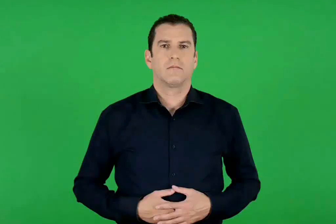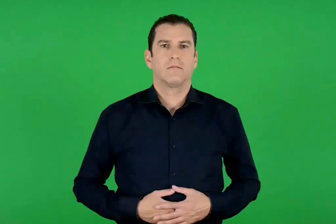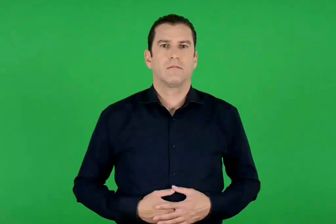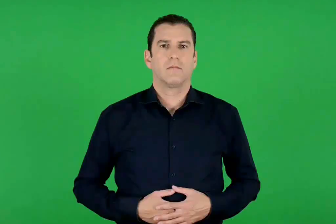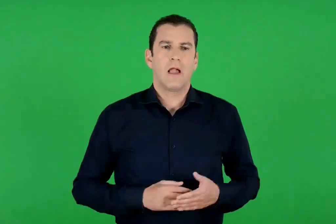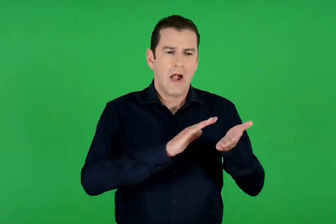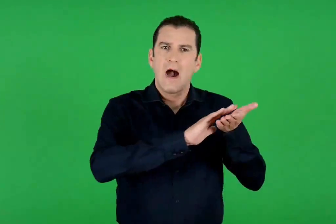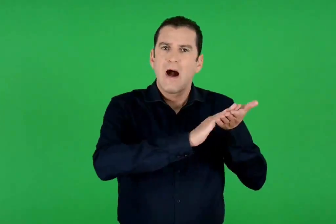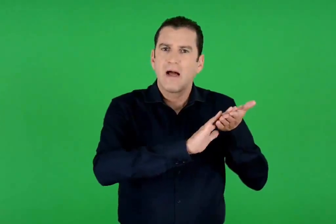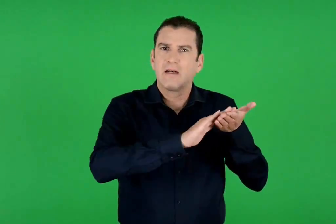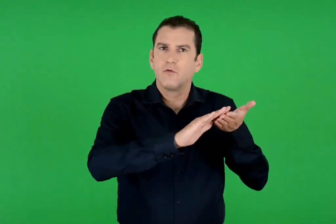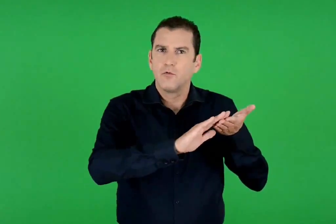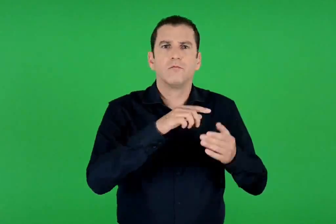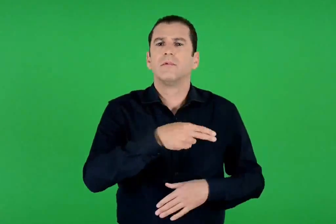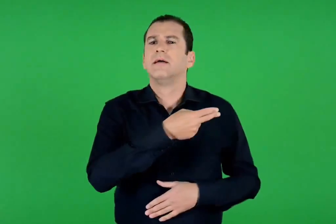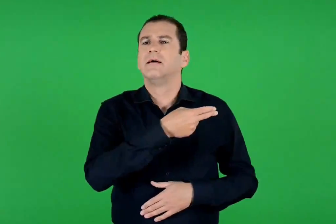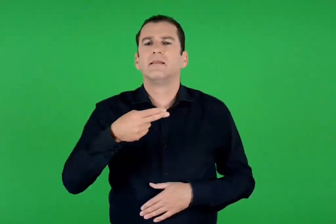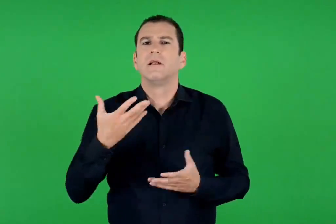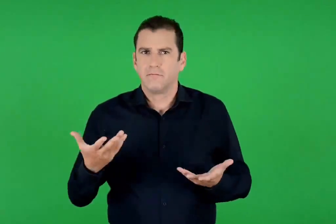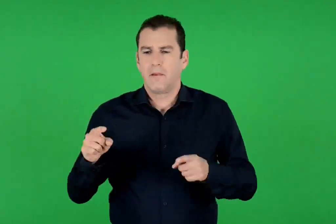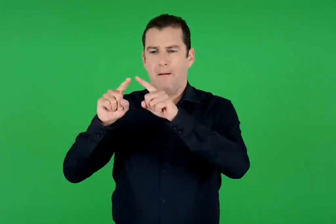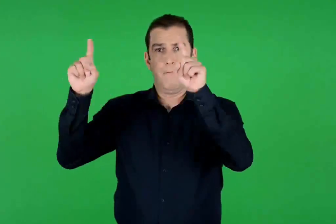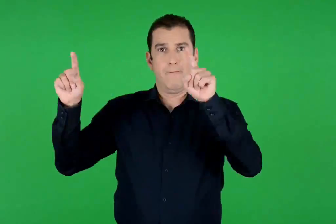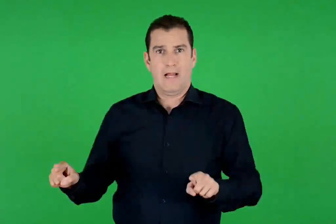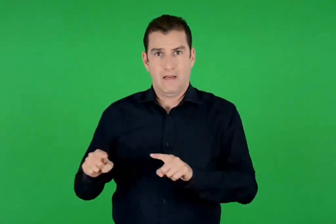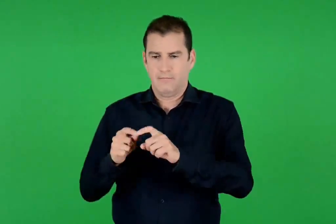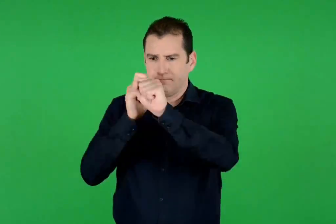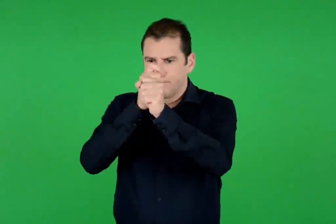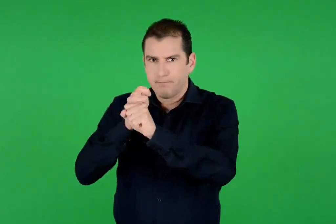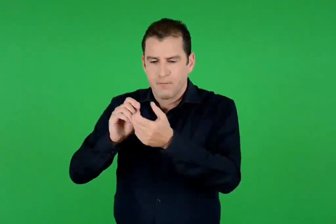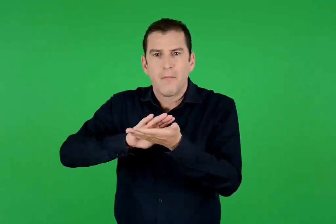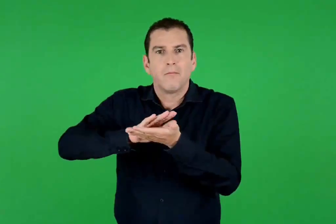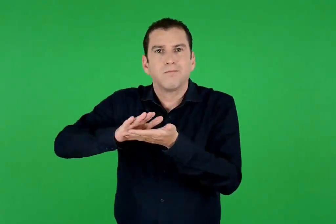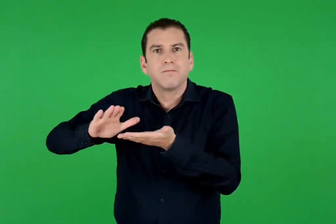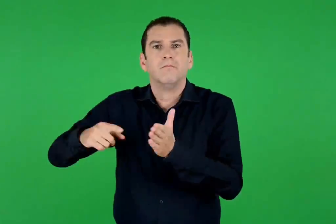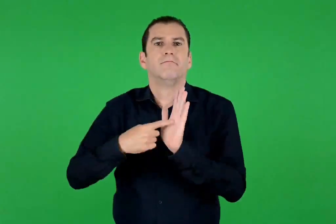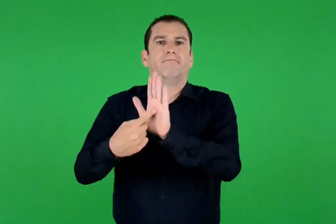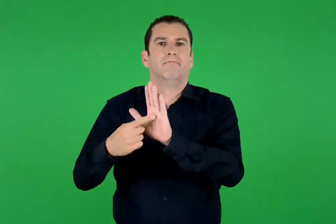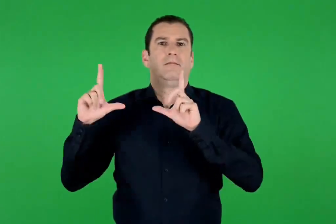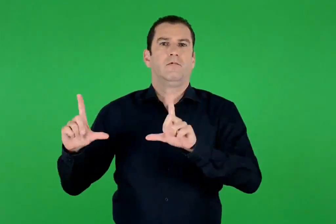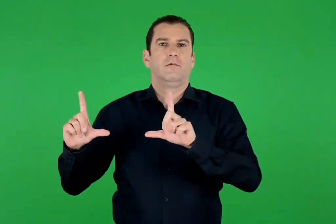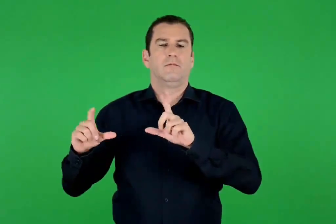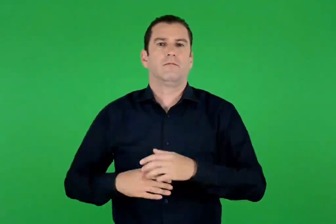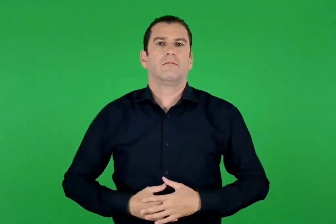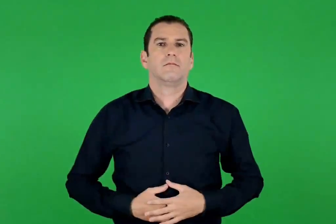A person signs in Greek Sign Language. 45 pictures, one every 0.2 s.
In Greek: ανάγλυφο παράσταση σκαλισμένη σε πλάκα
